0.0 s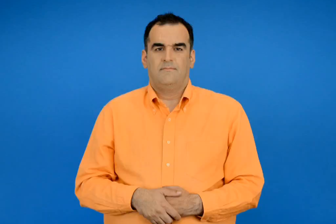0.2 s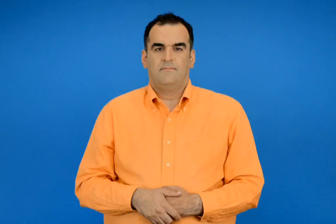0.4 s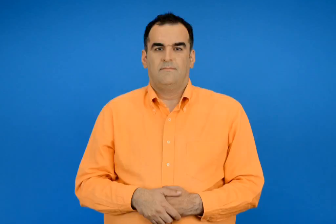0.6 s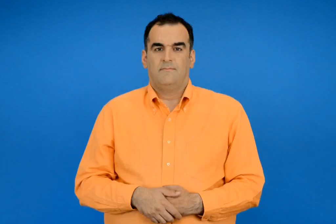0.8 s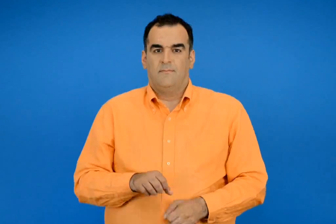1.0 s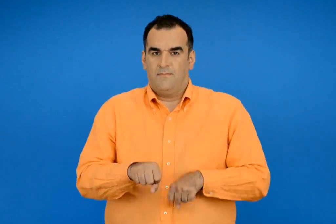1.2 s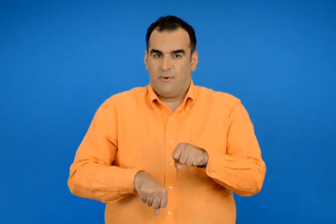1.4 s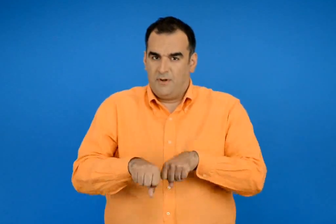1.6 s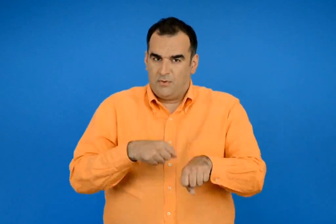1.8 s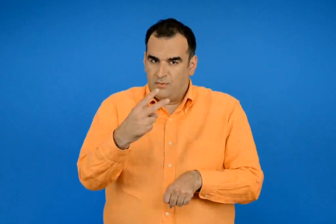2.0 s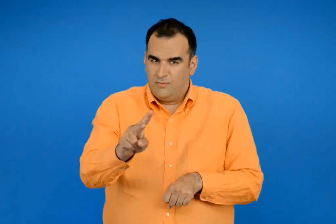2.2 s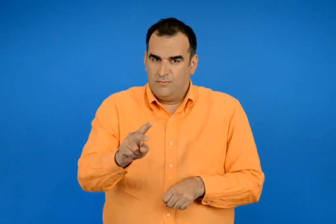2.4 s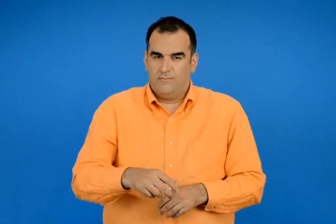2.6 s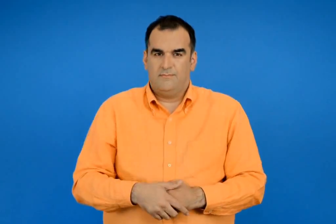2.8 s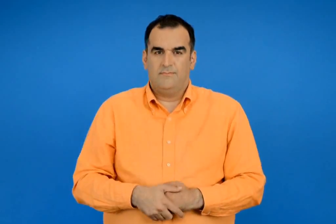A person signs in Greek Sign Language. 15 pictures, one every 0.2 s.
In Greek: το ποδήλατο του
